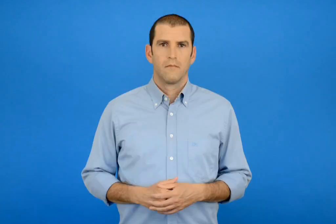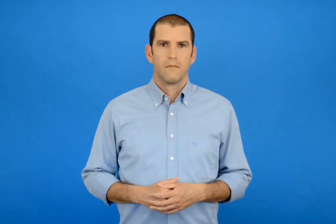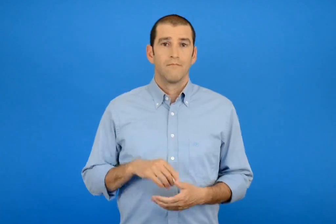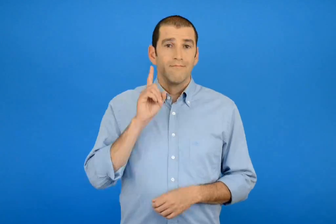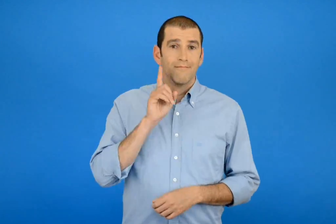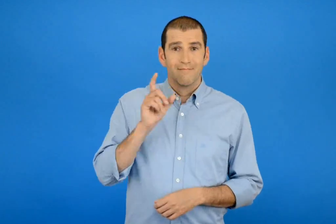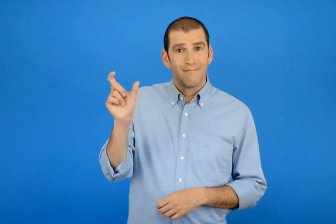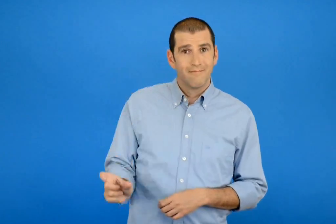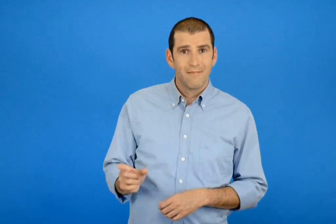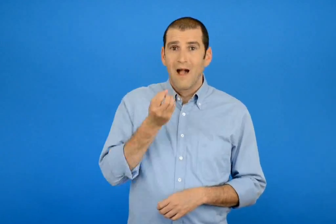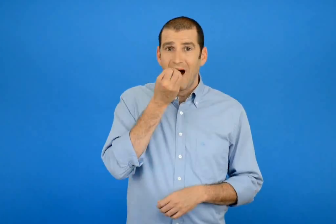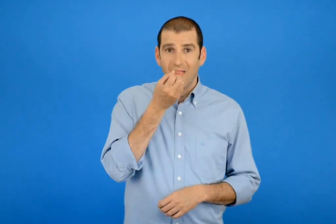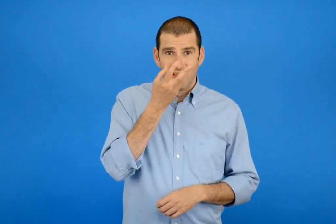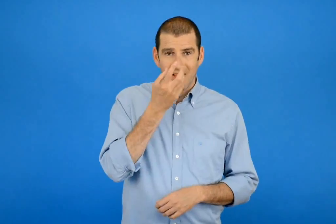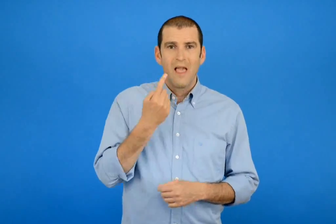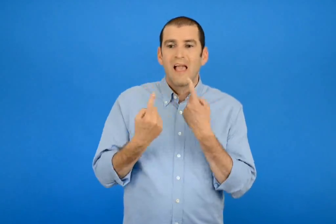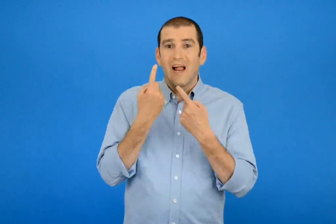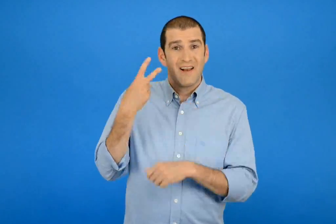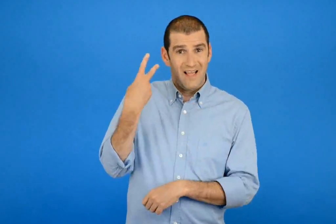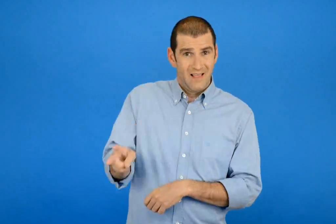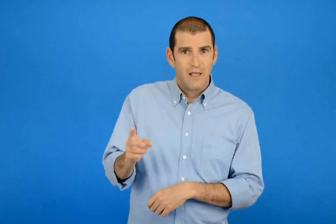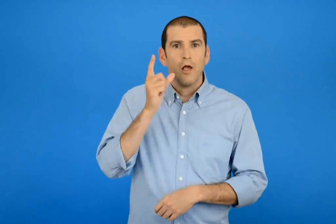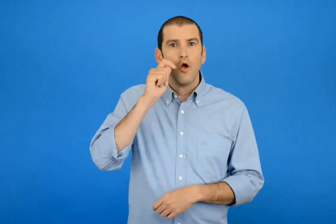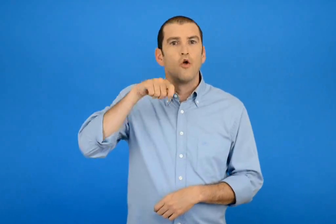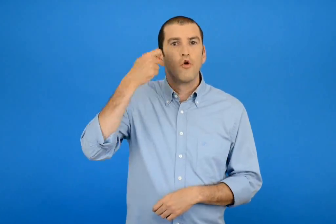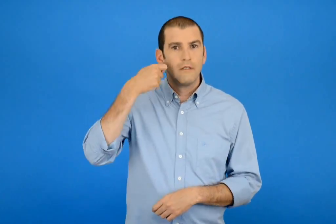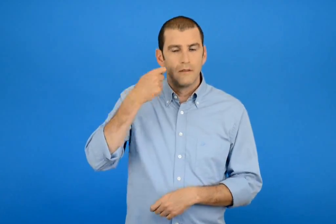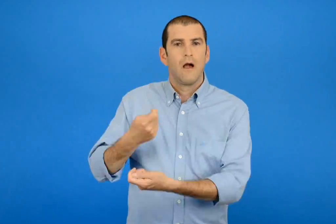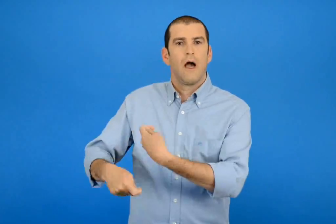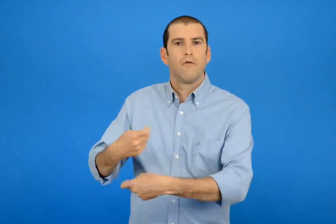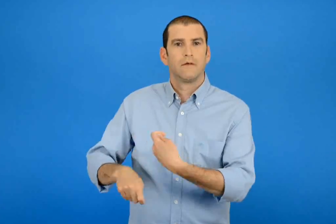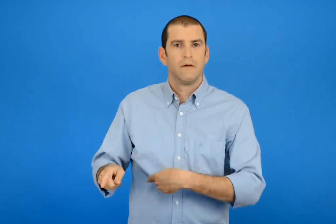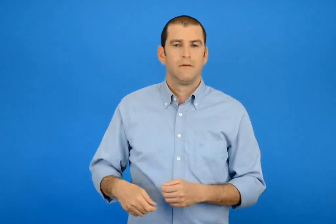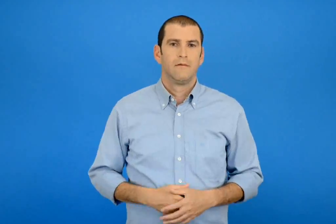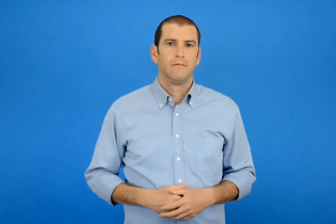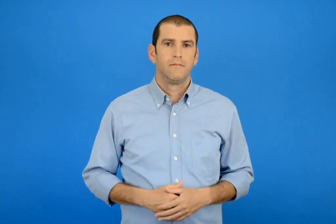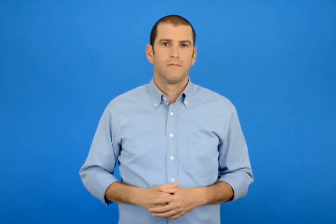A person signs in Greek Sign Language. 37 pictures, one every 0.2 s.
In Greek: οι γονείς της ανθής στα γενέθλια της της αγοράσαν
